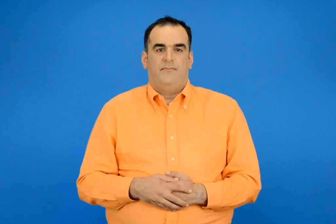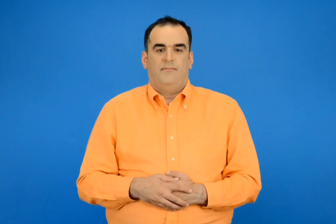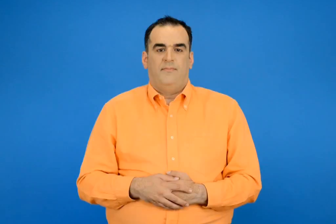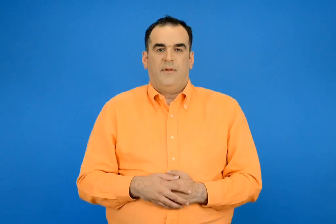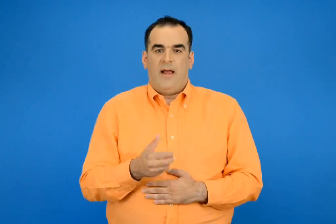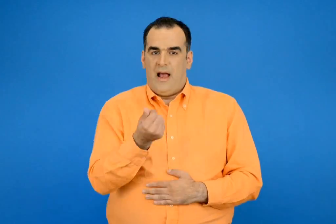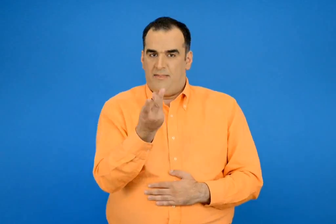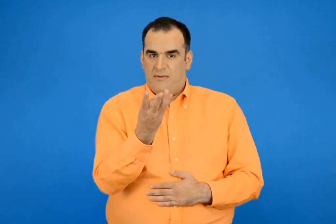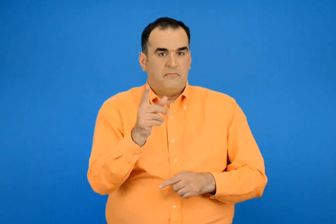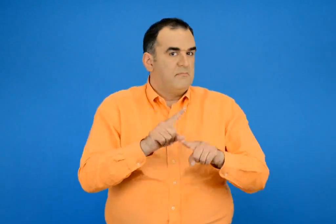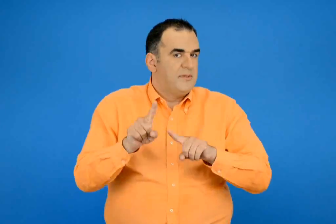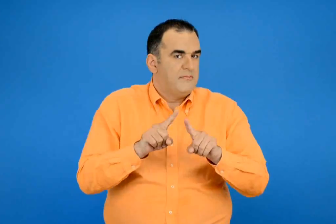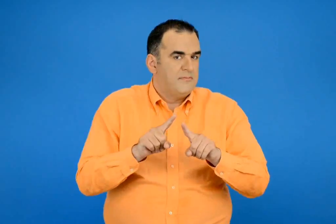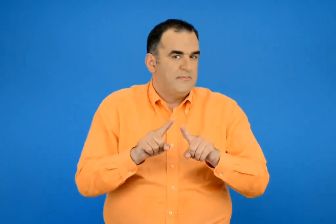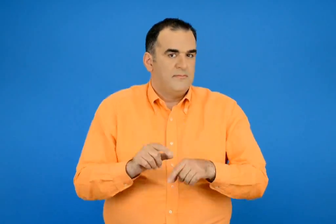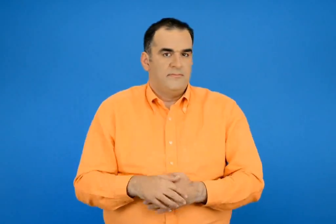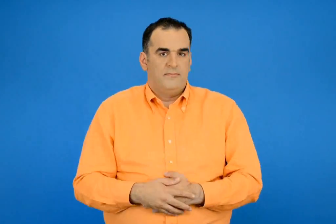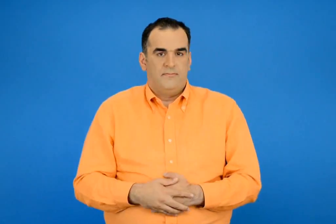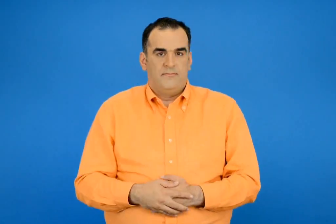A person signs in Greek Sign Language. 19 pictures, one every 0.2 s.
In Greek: ποιοι αριθμοί είναι ;
